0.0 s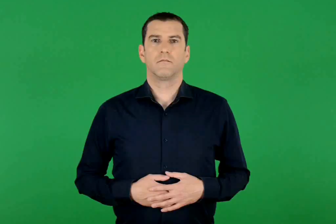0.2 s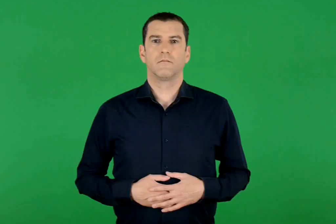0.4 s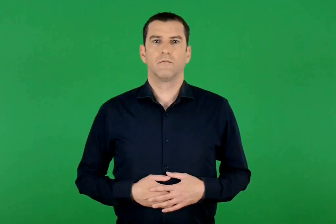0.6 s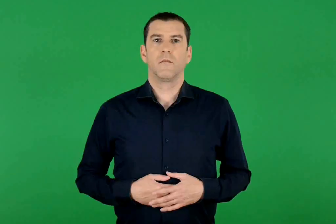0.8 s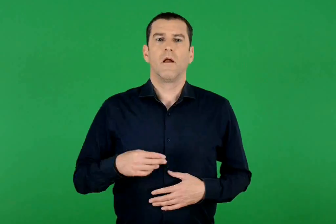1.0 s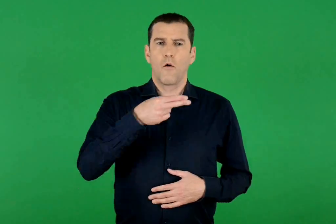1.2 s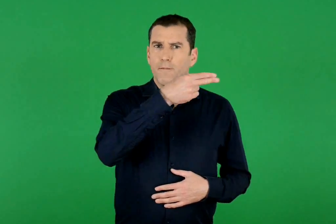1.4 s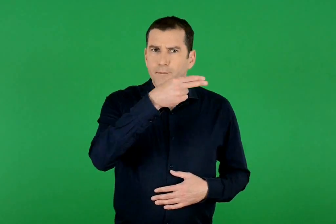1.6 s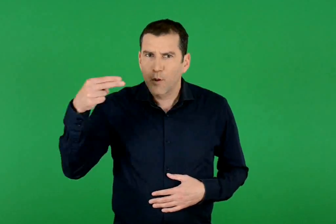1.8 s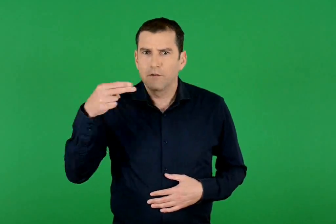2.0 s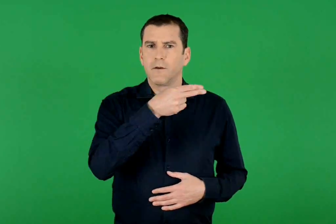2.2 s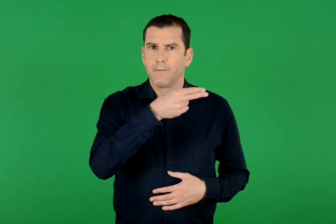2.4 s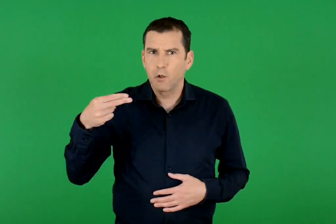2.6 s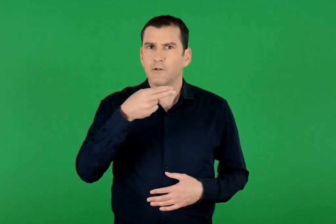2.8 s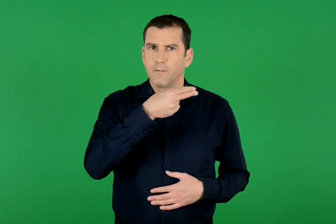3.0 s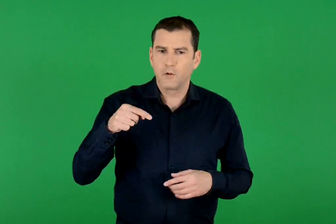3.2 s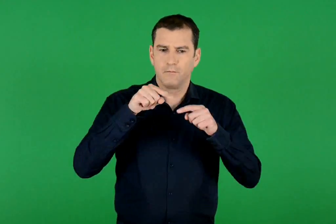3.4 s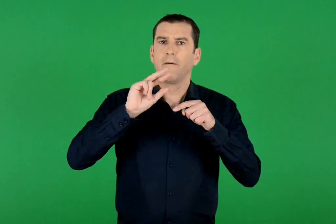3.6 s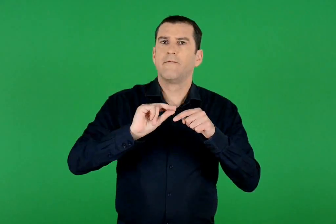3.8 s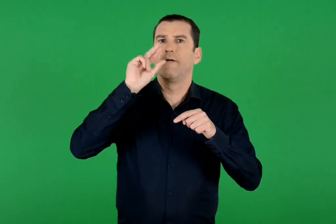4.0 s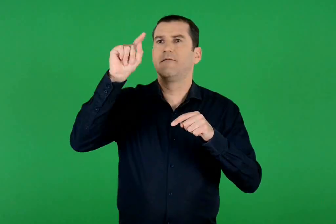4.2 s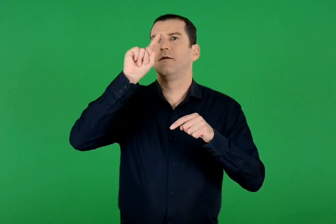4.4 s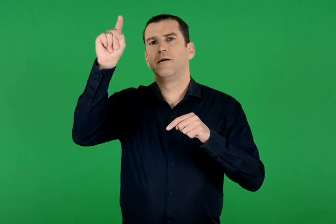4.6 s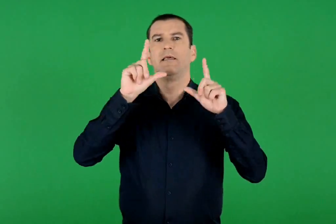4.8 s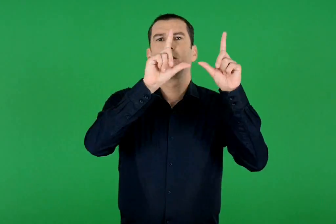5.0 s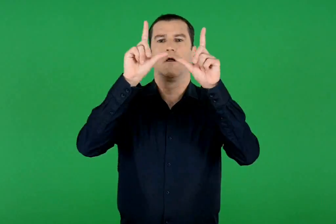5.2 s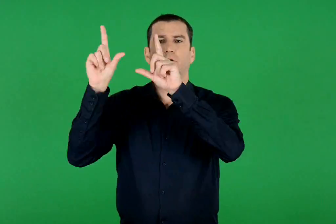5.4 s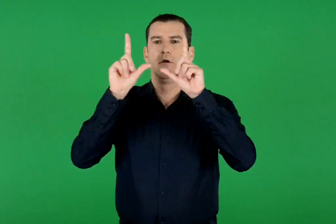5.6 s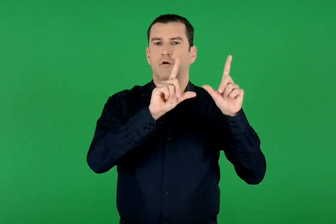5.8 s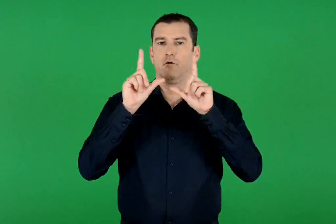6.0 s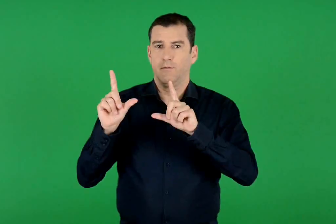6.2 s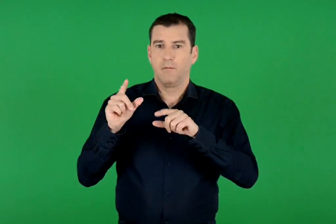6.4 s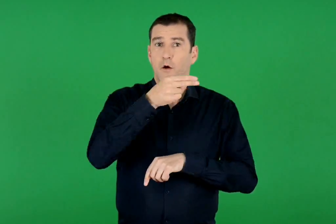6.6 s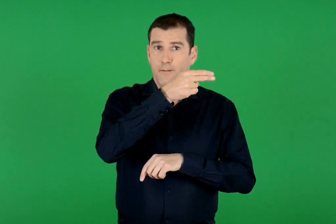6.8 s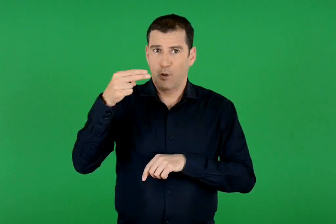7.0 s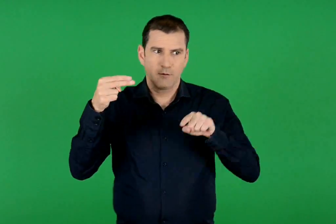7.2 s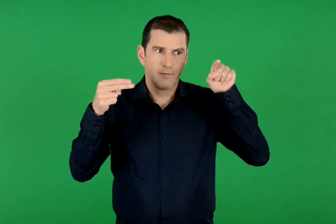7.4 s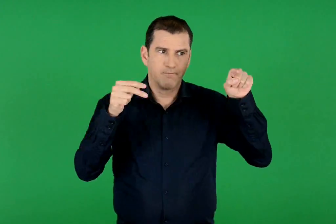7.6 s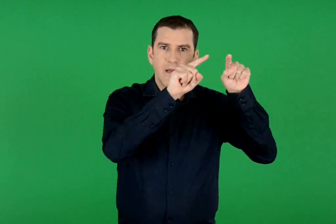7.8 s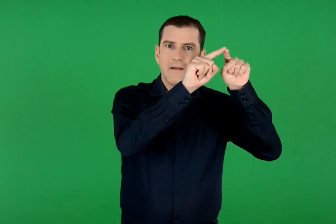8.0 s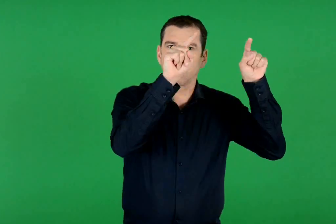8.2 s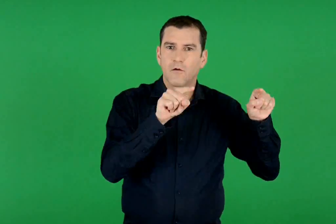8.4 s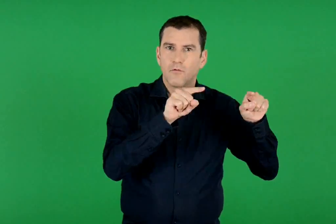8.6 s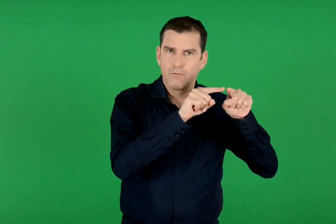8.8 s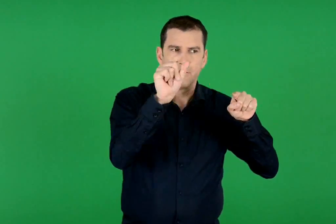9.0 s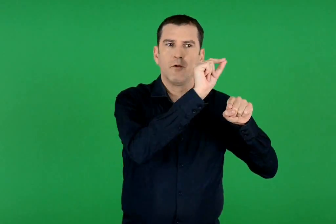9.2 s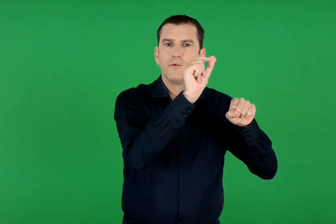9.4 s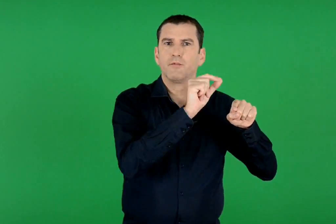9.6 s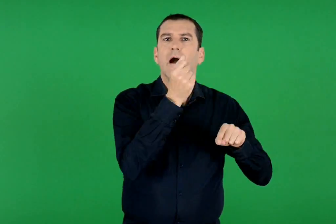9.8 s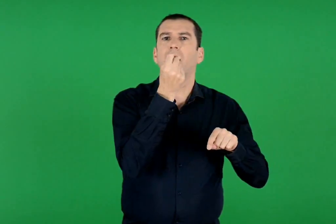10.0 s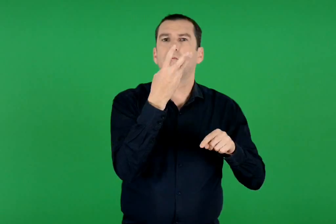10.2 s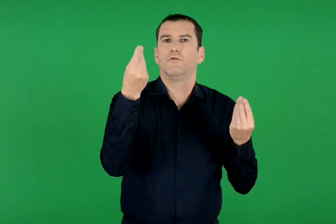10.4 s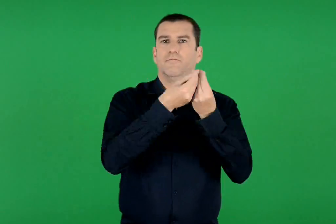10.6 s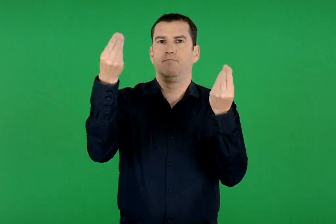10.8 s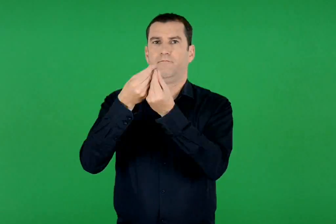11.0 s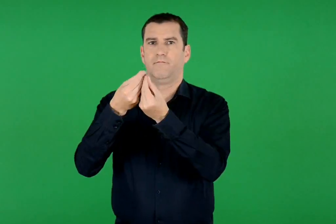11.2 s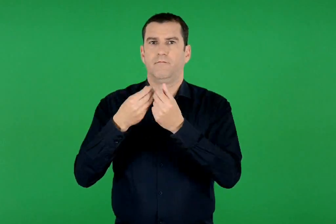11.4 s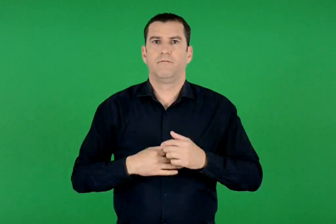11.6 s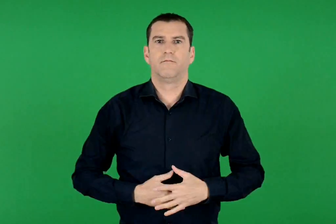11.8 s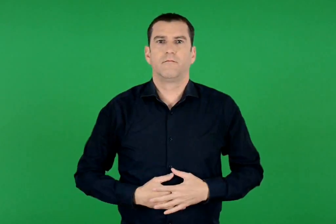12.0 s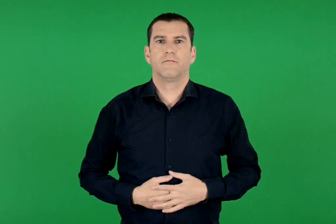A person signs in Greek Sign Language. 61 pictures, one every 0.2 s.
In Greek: κάθε πρόταση αντιστοιχεί σε μία από τις παραπάνω εικόνες. γράφουμε στα τετράγωνα τους αντίστοιχους αριθμούς:
